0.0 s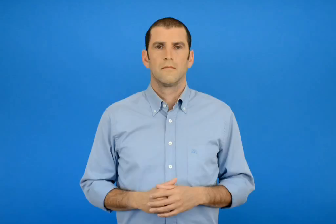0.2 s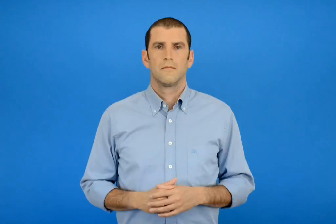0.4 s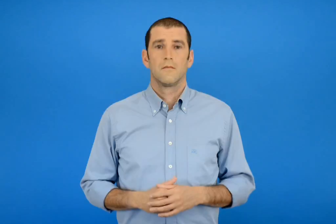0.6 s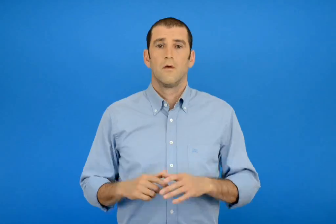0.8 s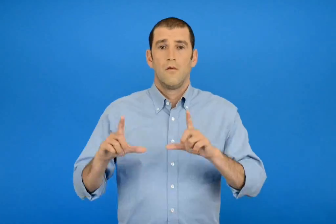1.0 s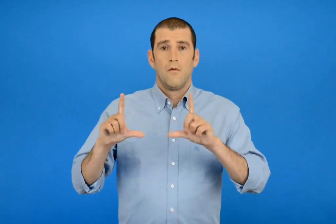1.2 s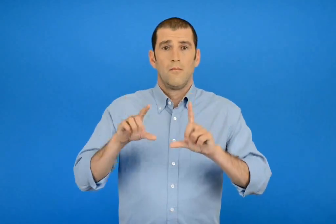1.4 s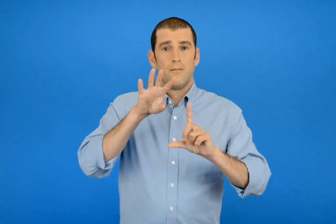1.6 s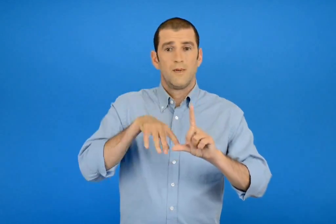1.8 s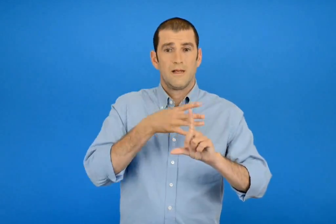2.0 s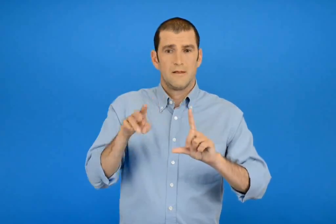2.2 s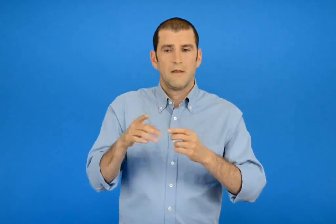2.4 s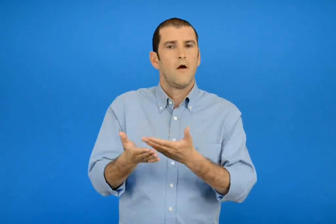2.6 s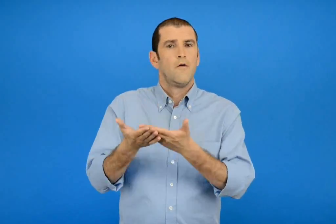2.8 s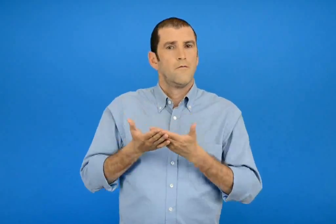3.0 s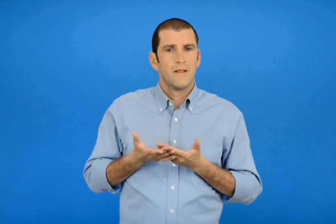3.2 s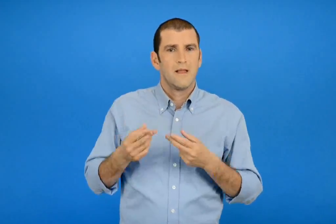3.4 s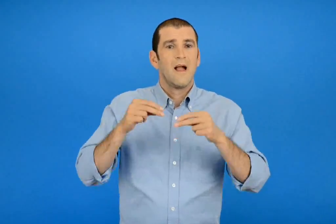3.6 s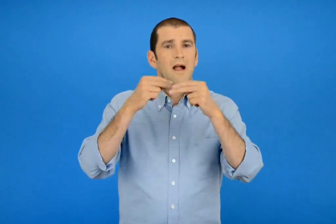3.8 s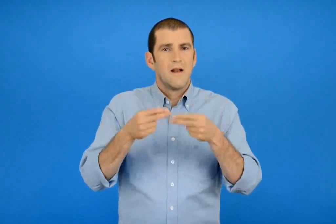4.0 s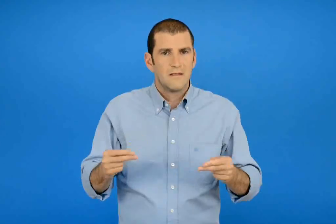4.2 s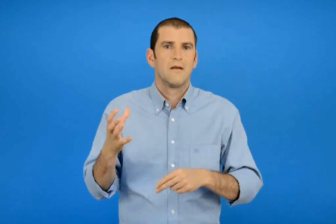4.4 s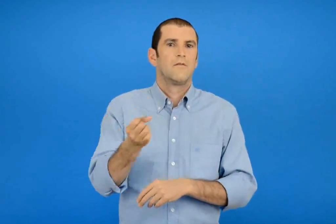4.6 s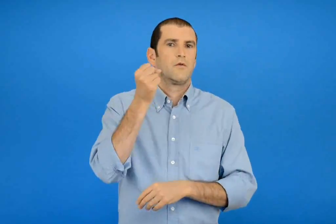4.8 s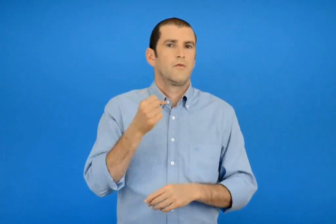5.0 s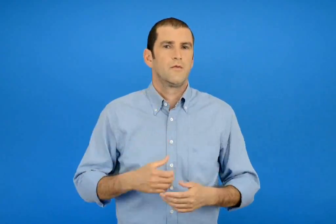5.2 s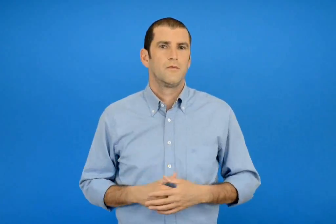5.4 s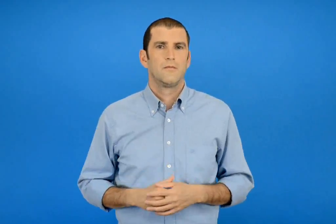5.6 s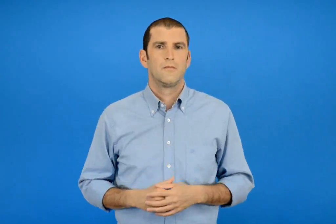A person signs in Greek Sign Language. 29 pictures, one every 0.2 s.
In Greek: ο πίνακας με βοηθάει να βρω τη λύση
